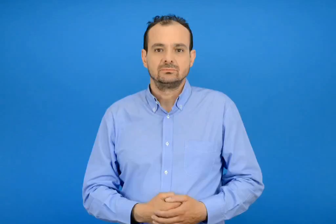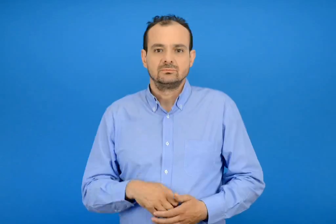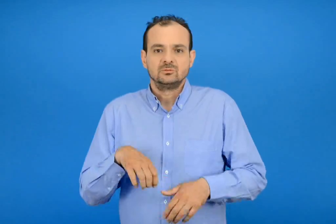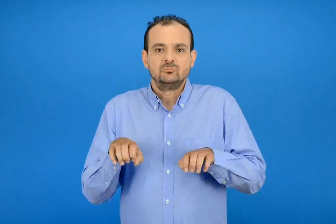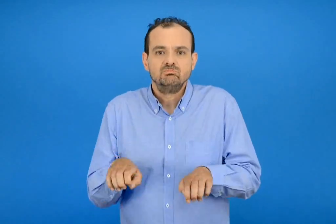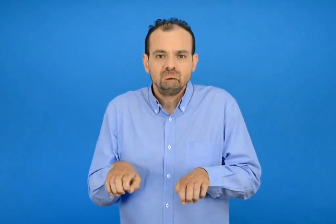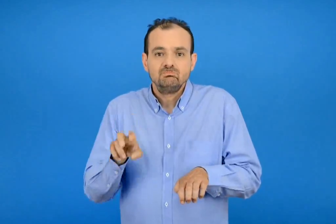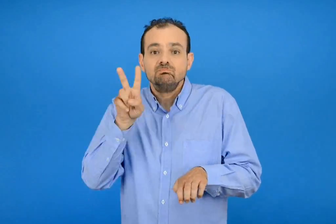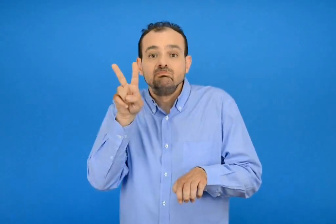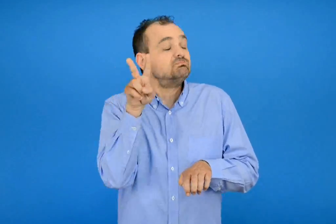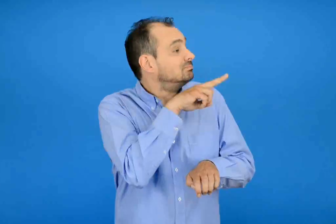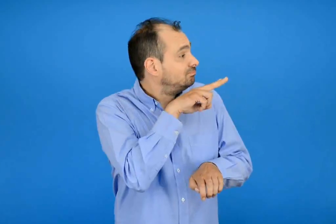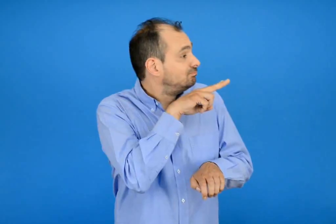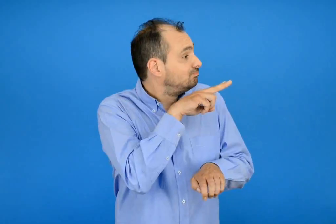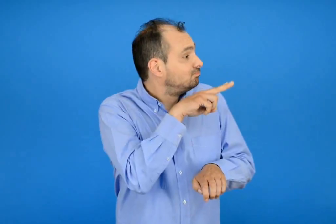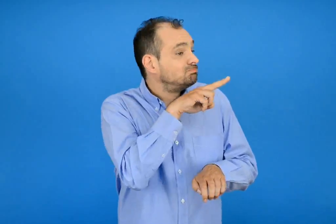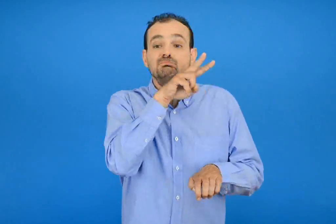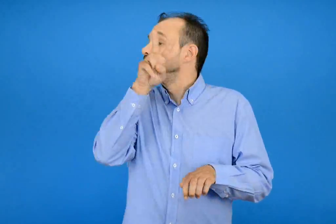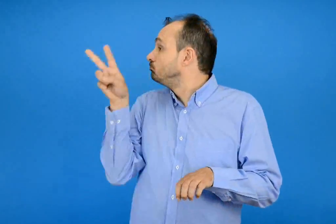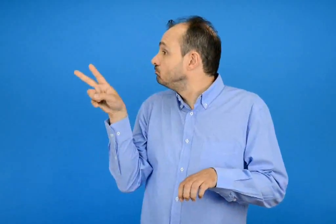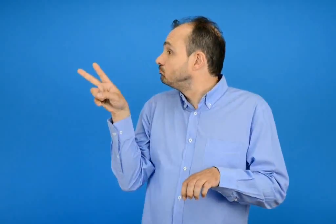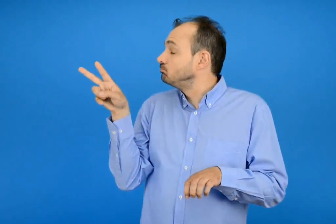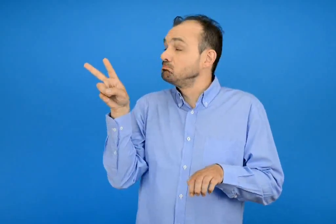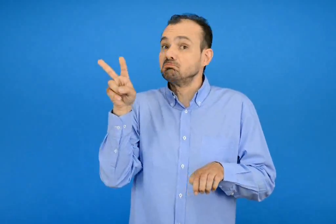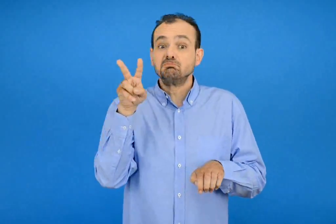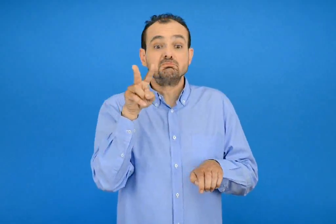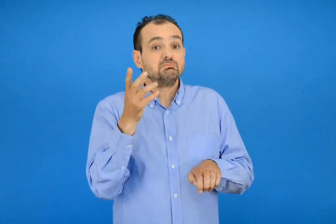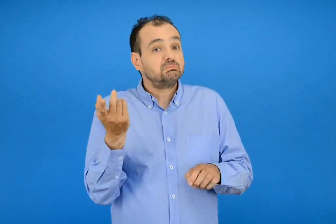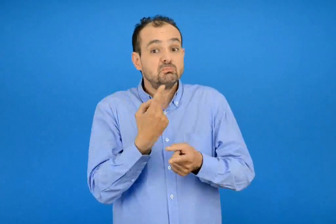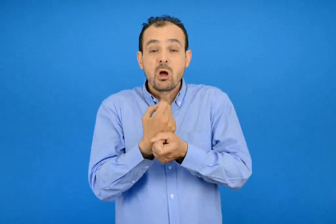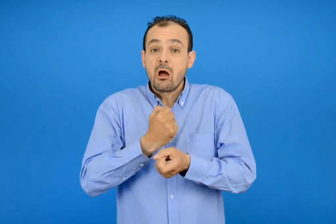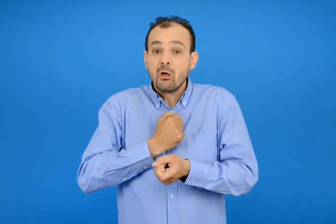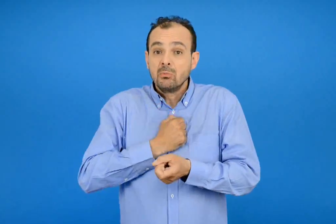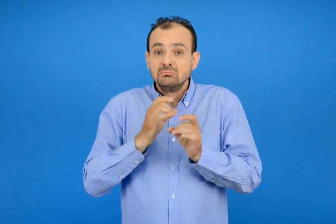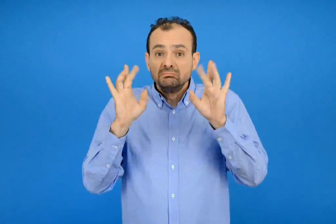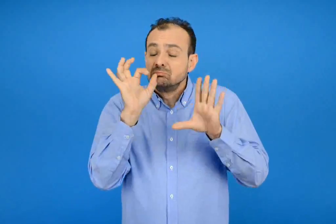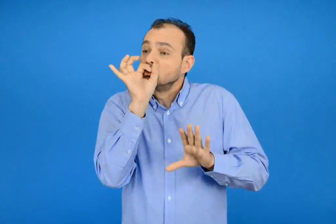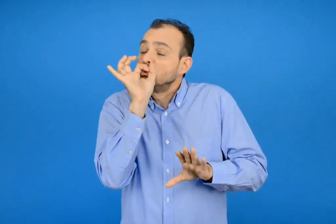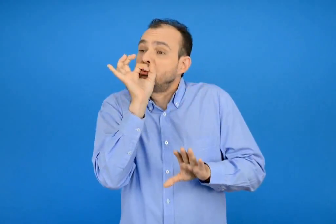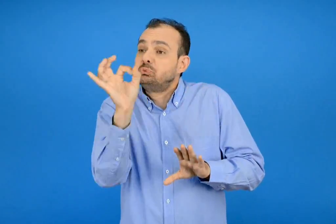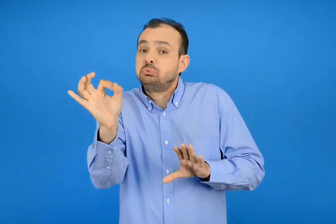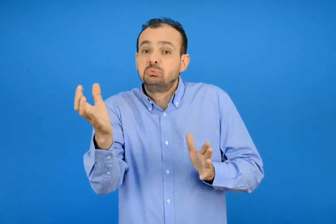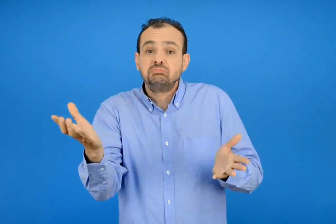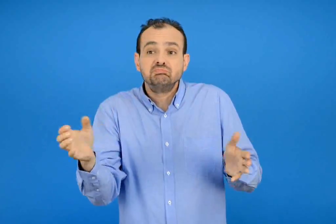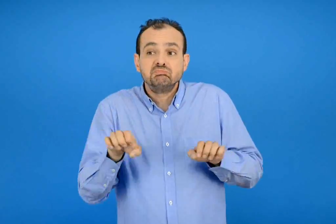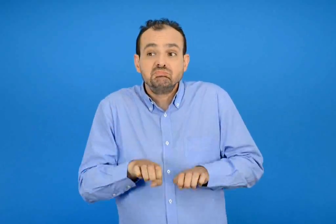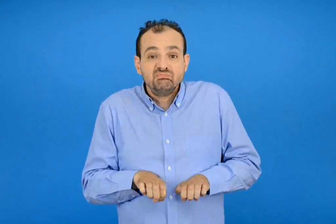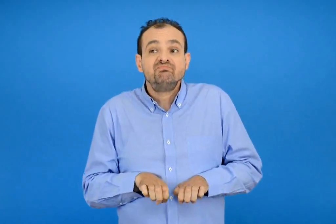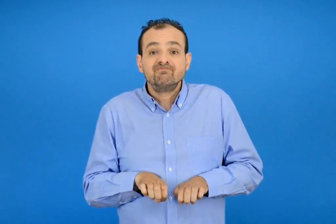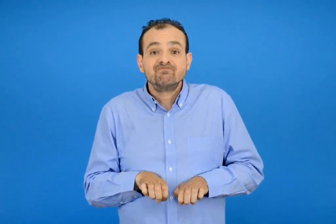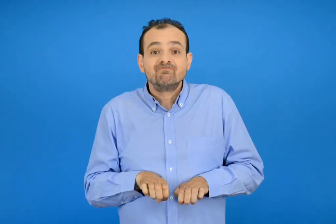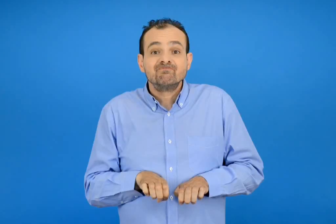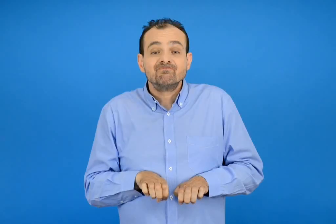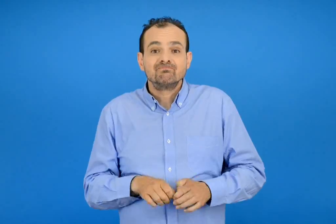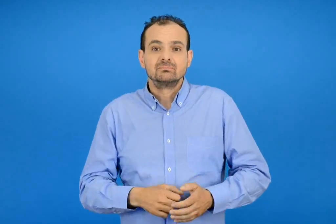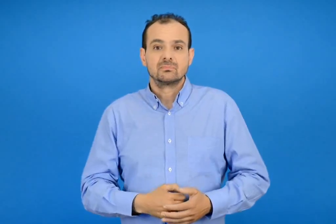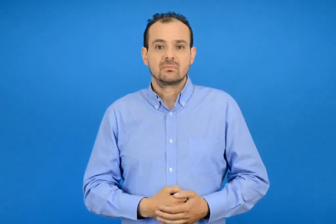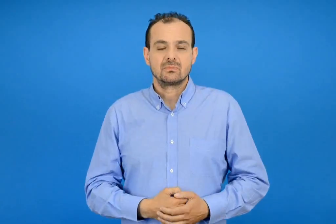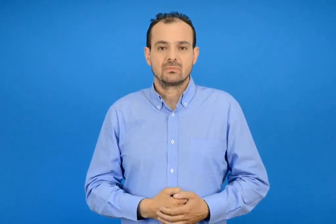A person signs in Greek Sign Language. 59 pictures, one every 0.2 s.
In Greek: κοίταξα αριστερά κοίταξα δεξιά το κόκαλο μου πουθενά
